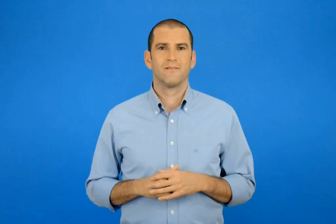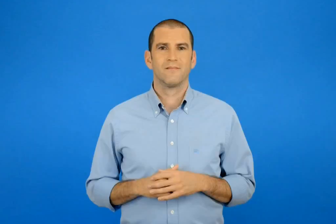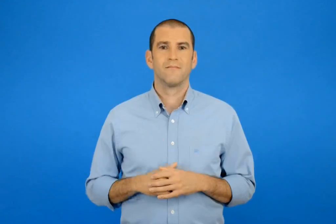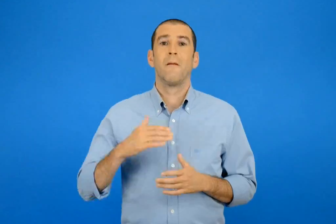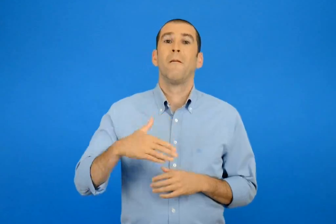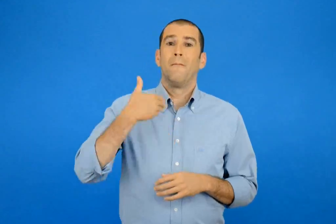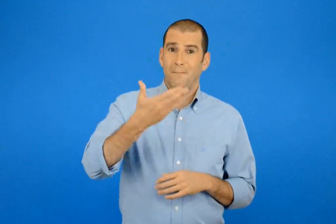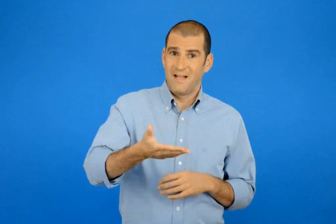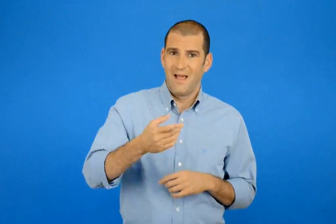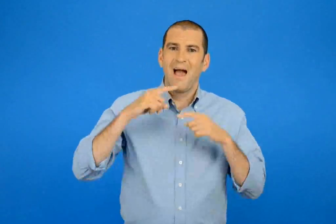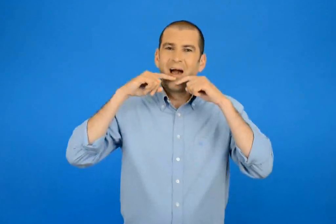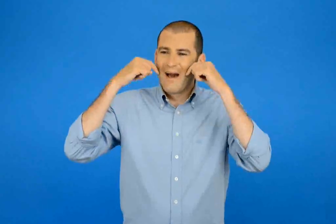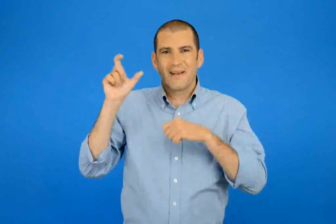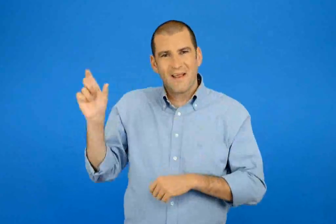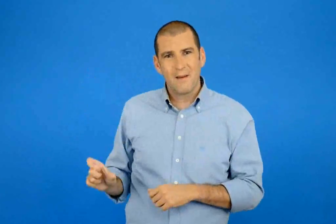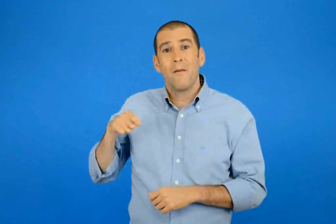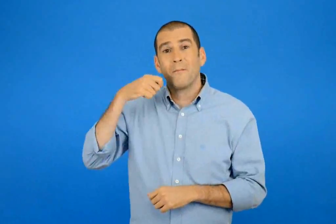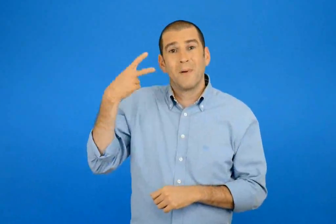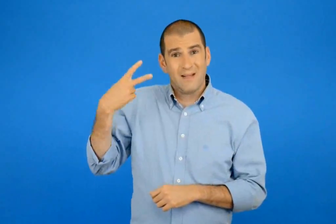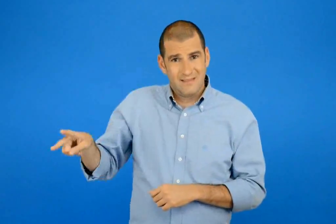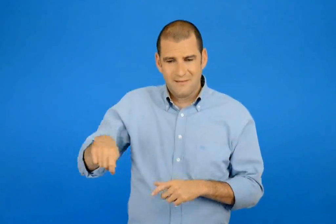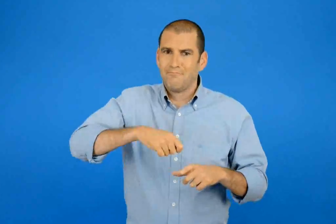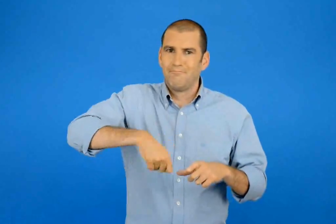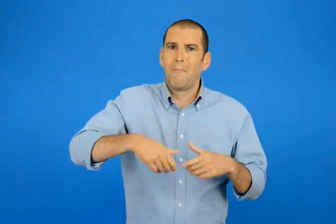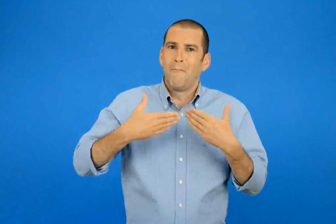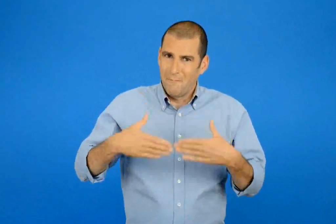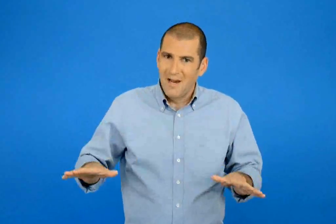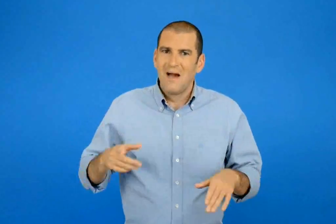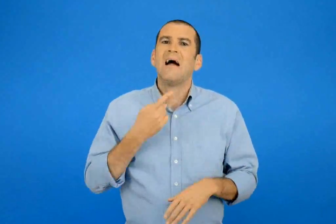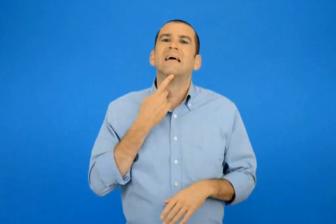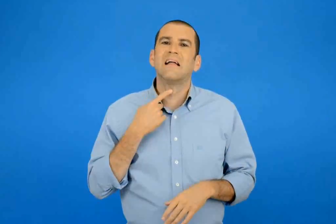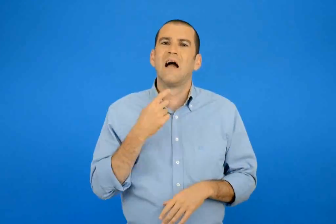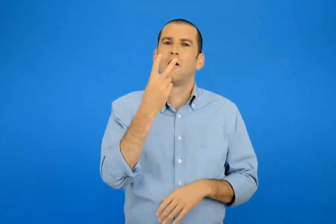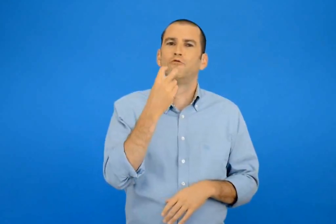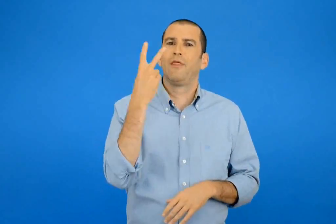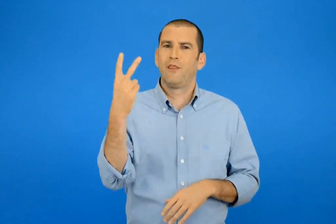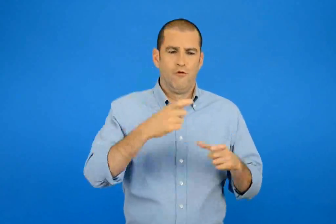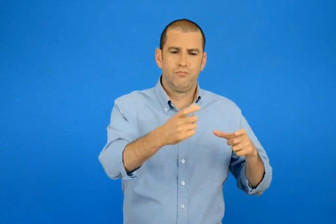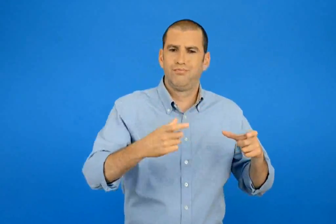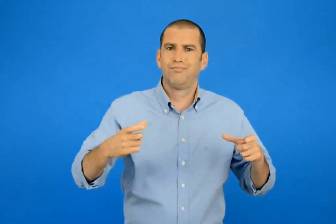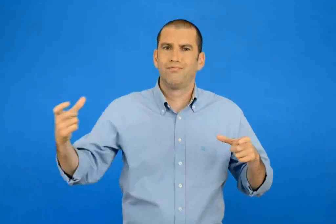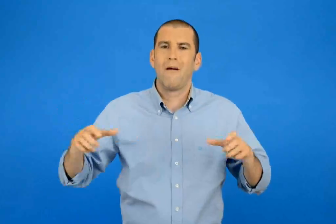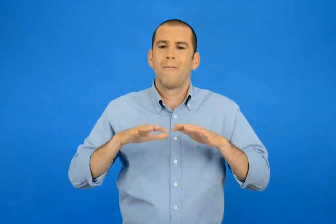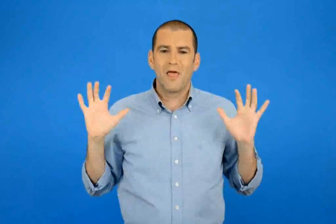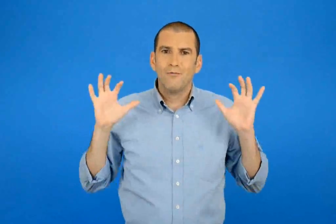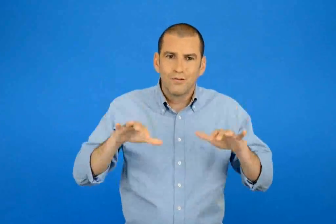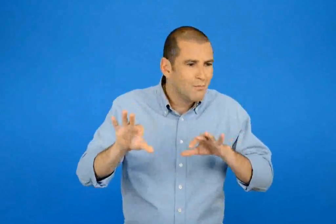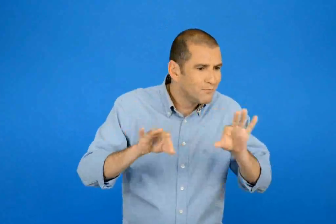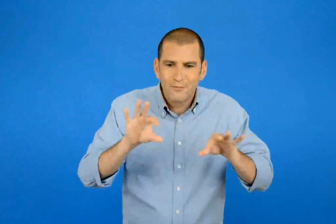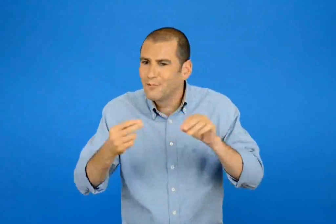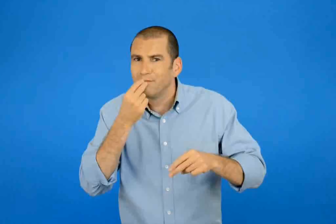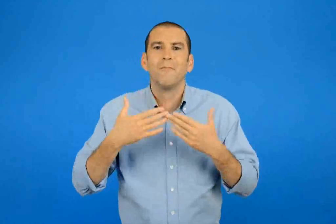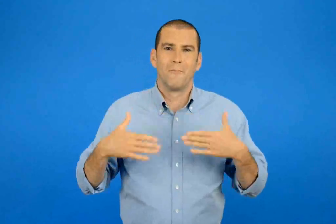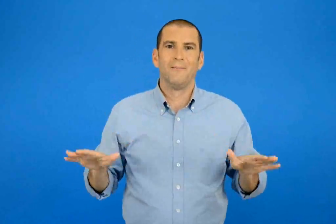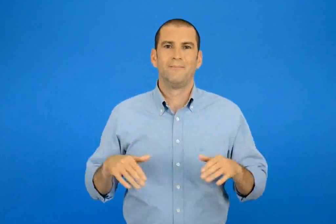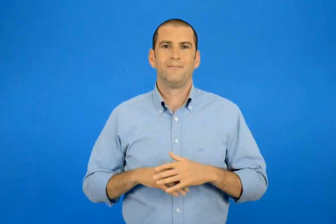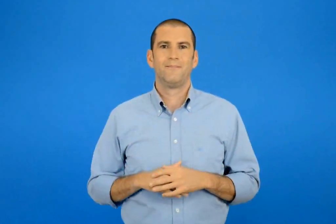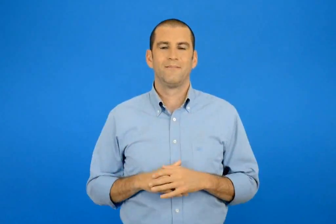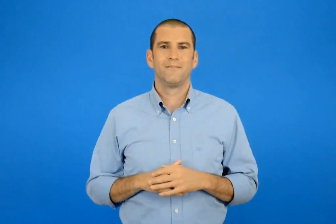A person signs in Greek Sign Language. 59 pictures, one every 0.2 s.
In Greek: έπειτα δοκίμασαν τα είκοσι δύο γλυκά που είχε ετοιμάσει η μαμά της χαράς
